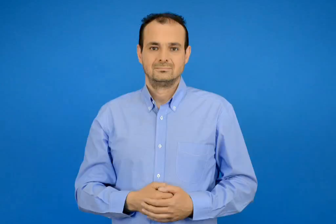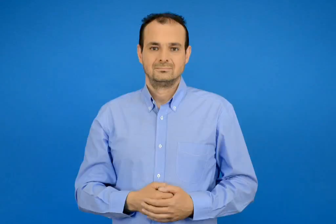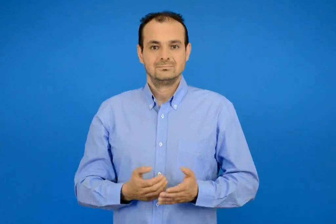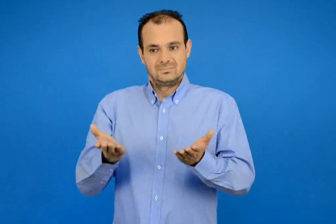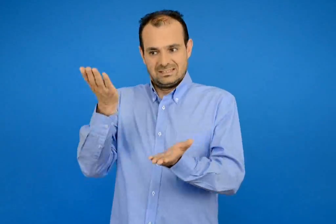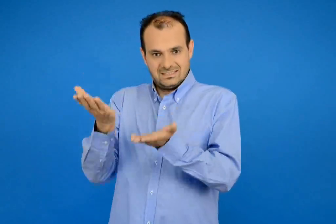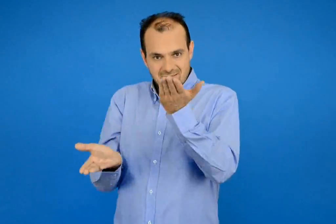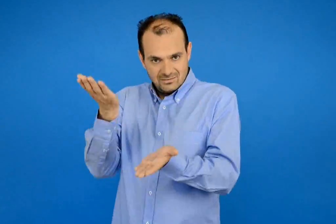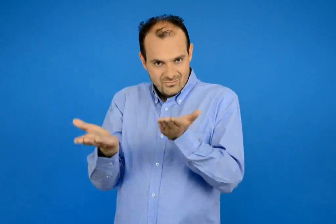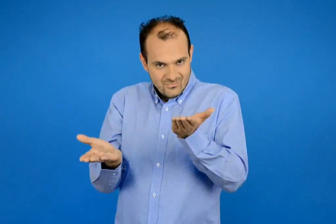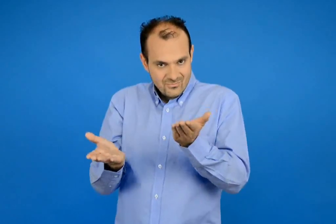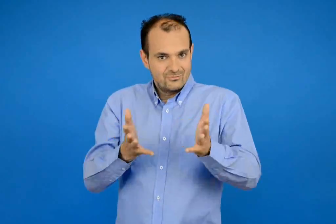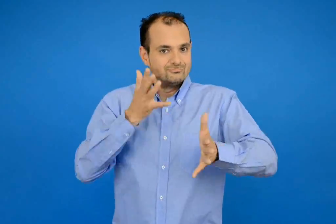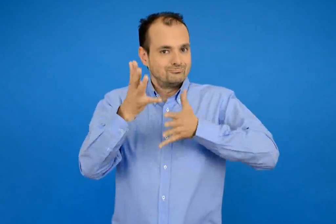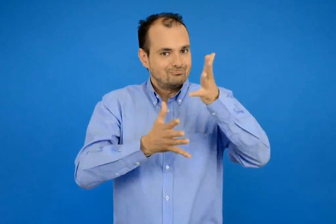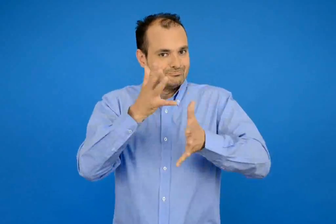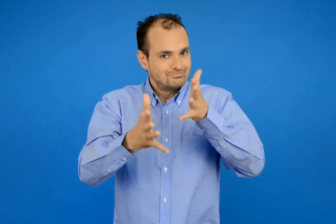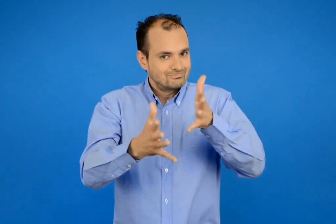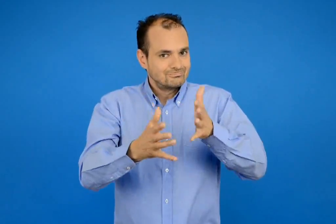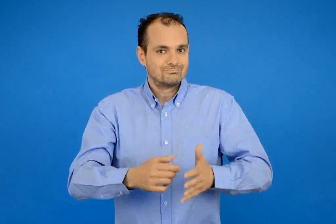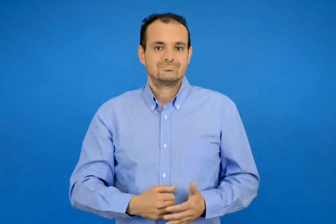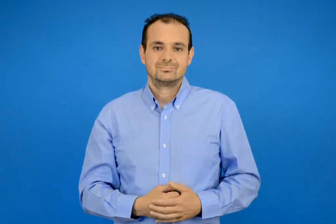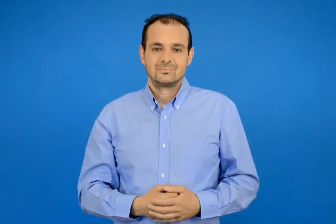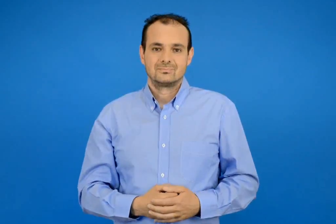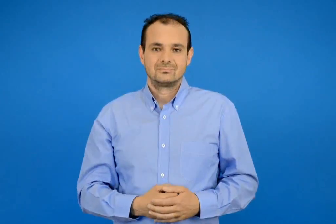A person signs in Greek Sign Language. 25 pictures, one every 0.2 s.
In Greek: συγκρίνω και λέω
